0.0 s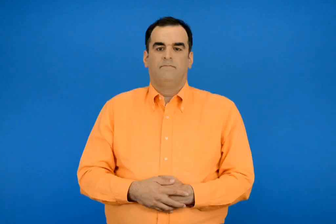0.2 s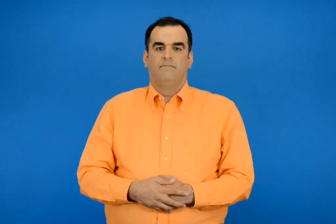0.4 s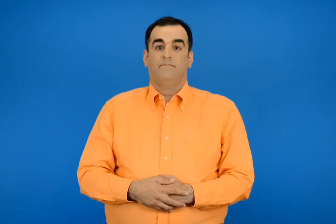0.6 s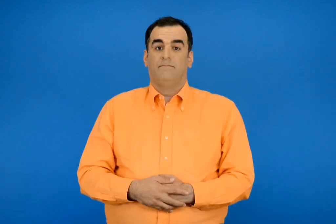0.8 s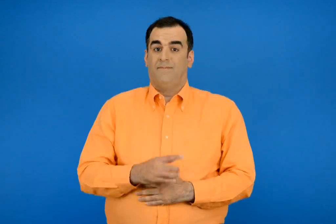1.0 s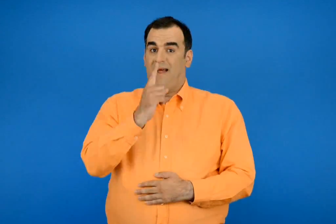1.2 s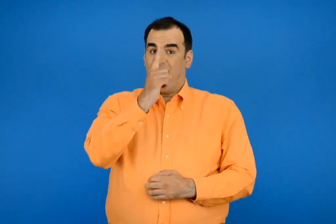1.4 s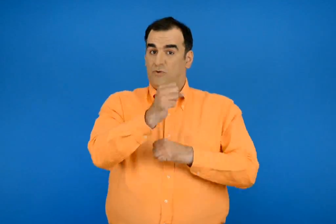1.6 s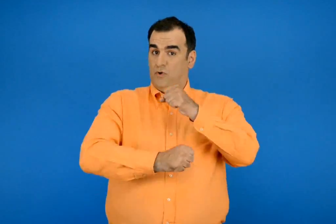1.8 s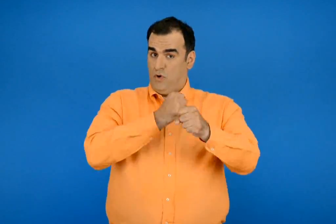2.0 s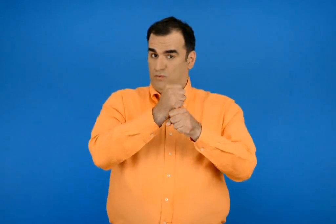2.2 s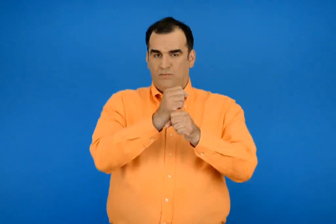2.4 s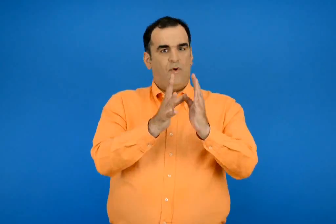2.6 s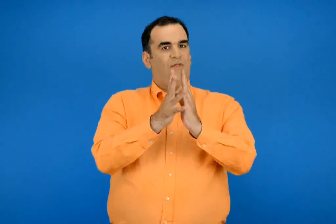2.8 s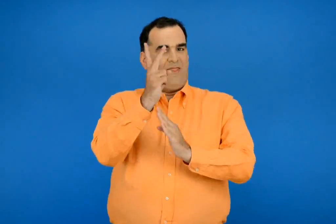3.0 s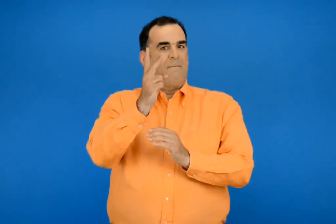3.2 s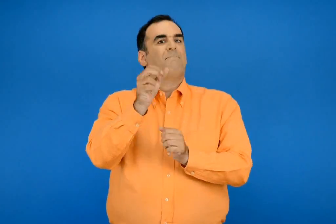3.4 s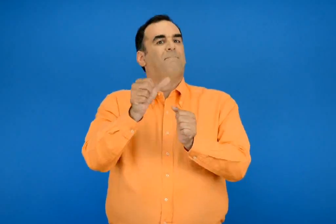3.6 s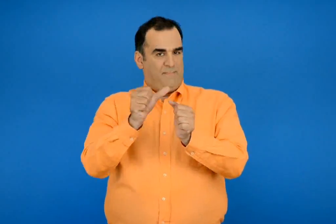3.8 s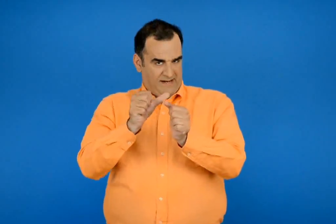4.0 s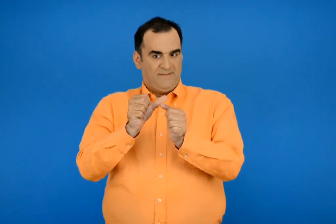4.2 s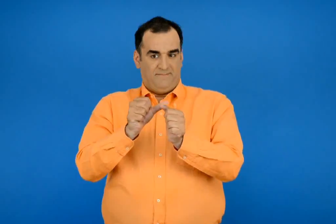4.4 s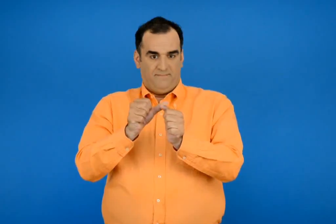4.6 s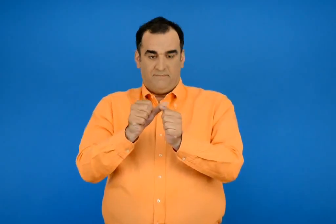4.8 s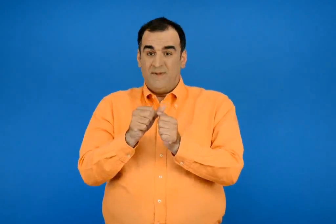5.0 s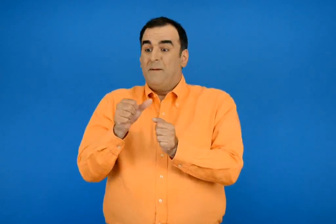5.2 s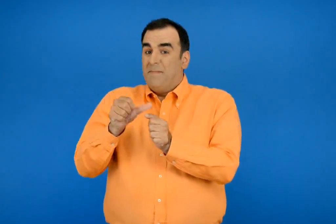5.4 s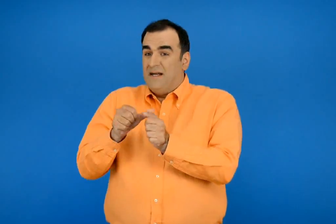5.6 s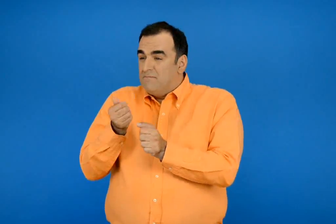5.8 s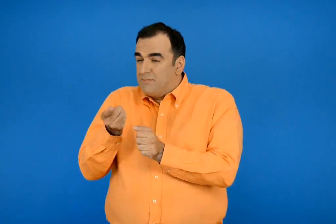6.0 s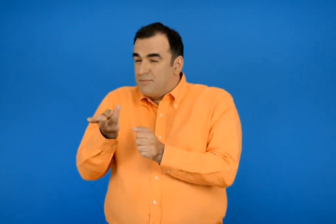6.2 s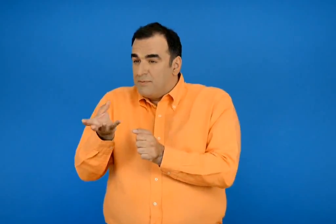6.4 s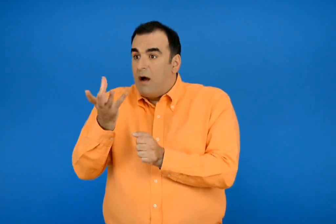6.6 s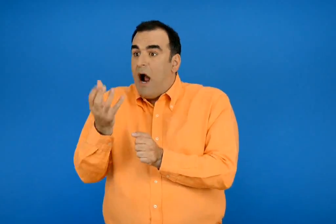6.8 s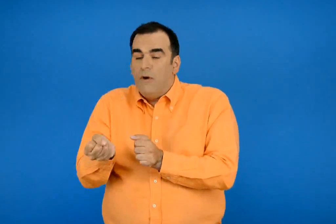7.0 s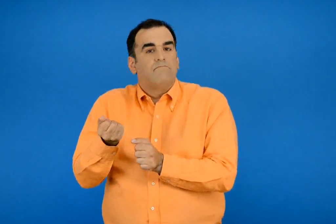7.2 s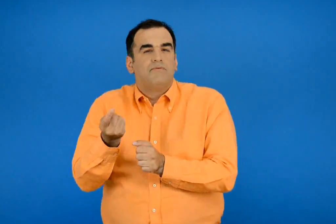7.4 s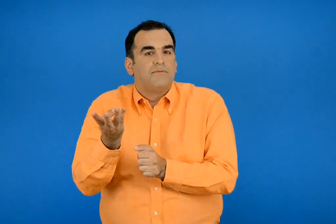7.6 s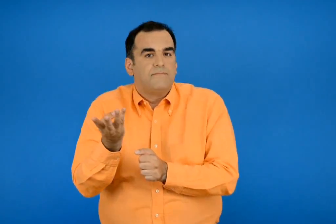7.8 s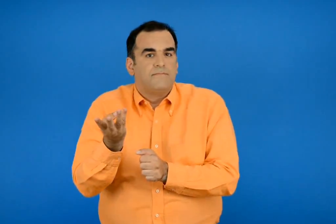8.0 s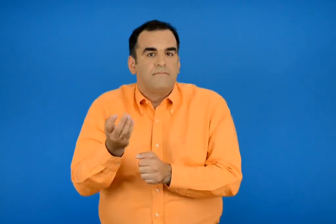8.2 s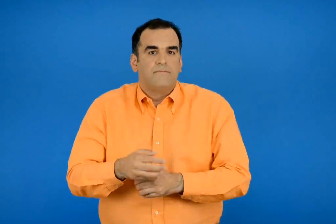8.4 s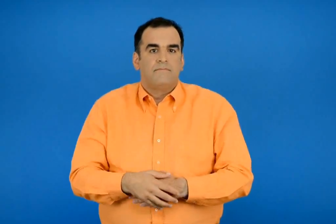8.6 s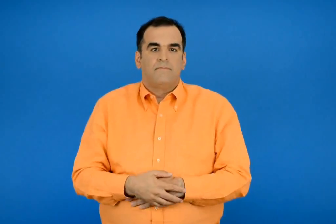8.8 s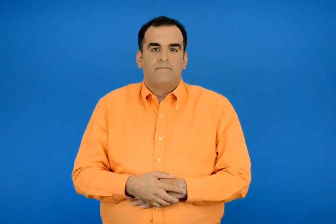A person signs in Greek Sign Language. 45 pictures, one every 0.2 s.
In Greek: ένας χρόνος έχει 12 μήνες πόσους μήνες έχουν
